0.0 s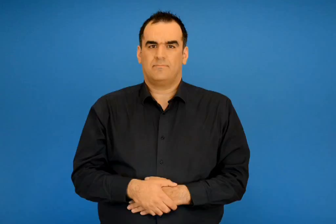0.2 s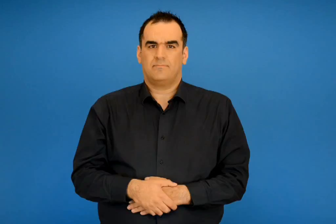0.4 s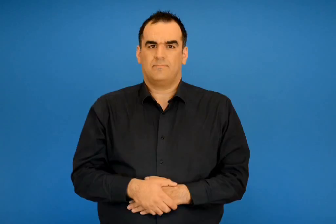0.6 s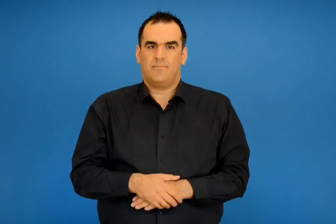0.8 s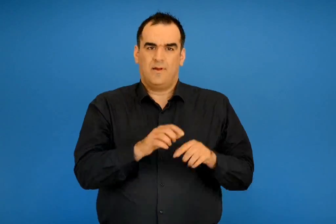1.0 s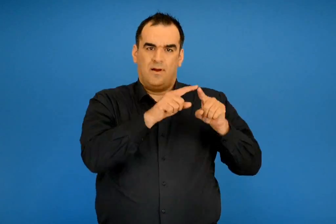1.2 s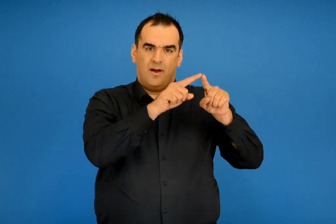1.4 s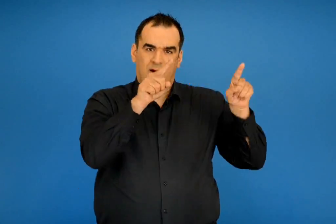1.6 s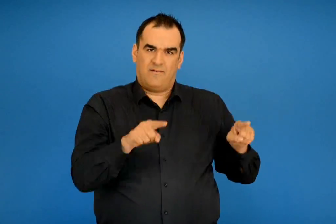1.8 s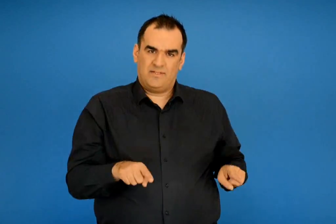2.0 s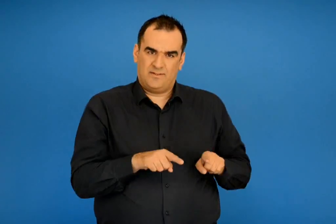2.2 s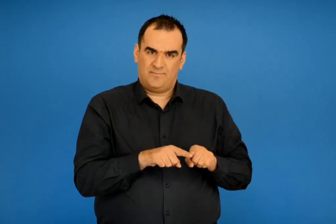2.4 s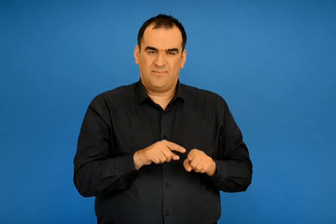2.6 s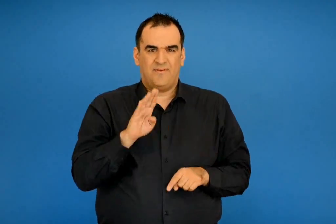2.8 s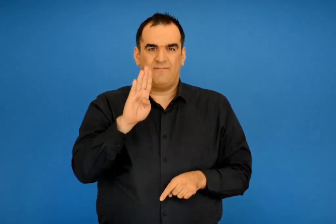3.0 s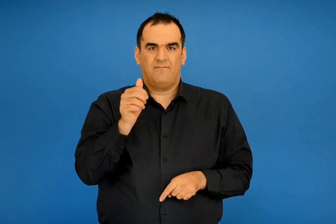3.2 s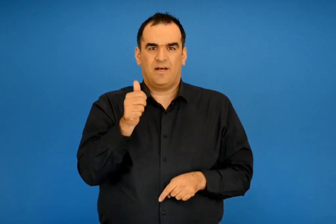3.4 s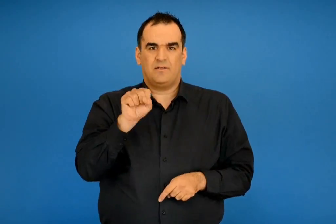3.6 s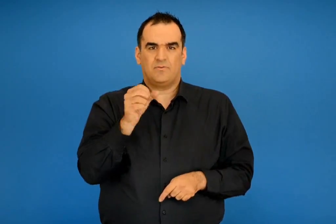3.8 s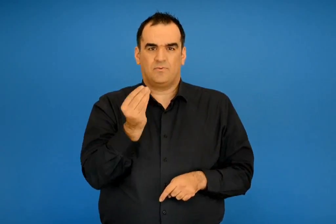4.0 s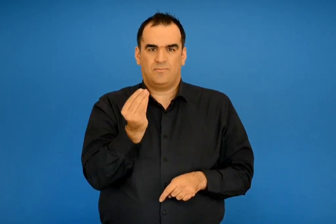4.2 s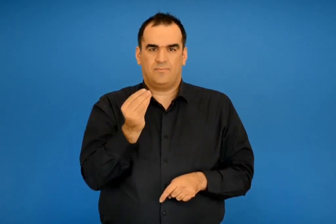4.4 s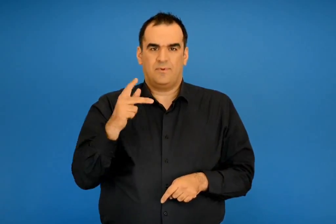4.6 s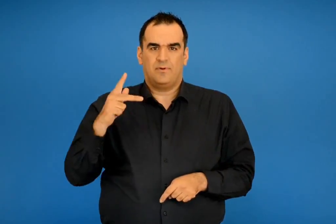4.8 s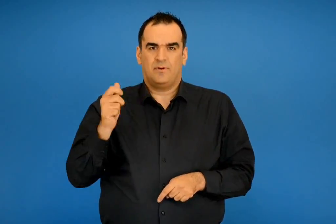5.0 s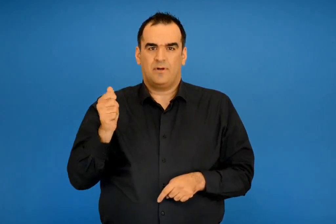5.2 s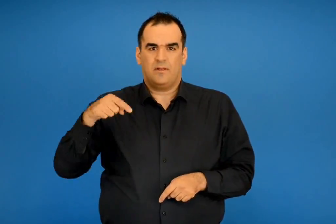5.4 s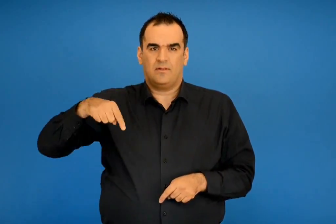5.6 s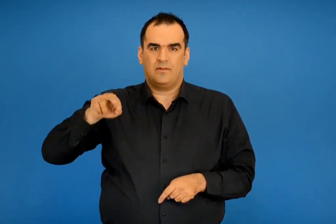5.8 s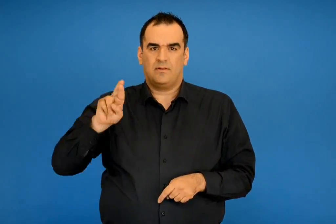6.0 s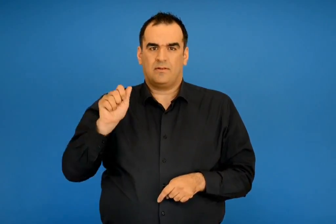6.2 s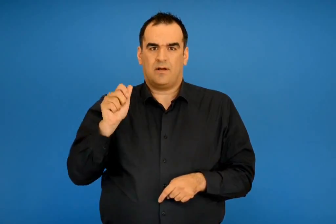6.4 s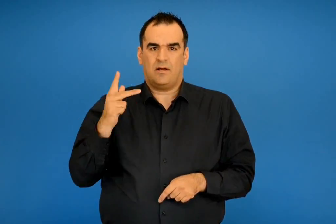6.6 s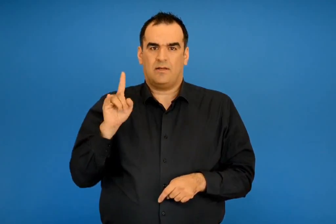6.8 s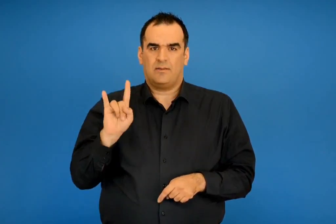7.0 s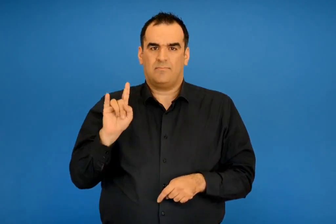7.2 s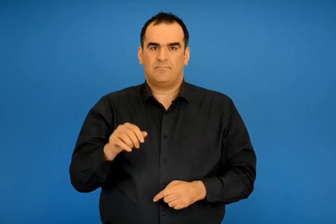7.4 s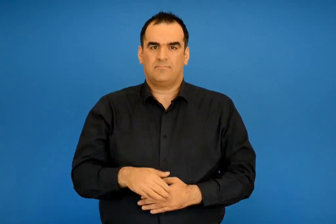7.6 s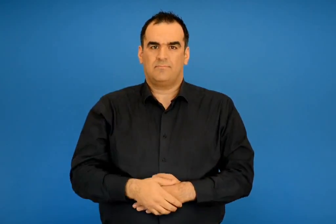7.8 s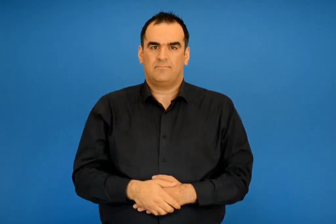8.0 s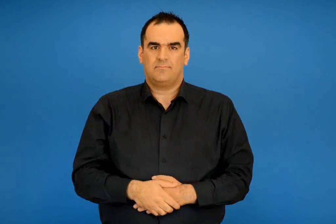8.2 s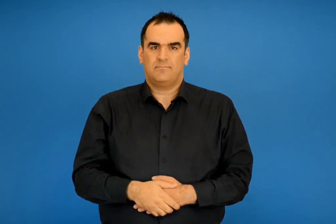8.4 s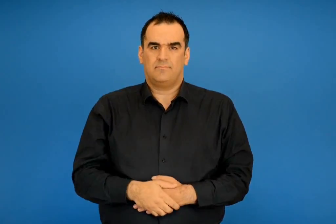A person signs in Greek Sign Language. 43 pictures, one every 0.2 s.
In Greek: αφίσα της βάσως κατράκη
